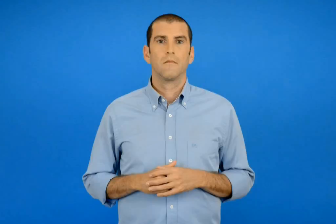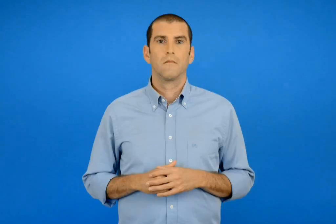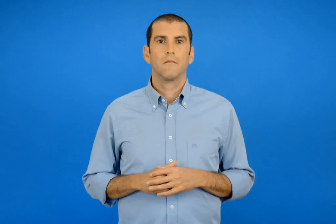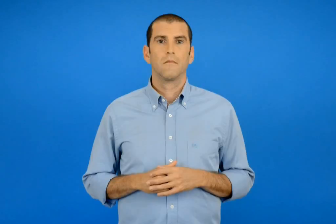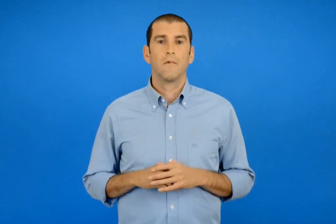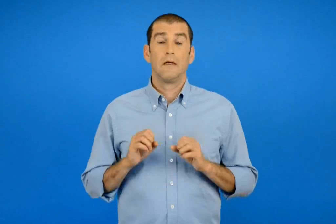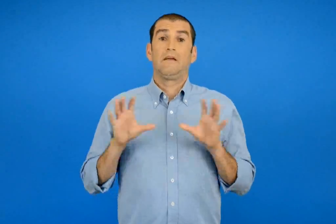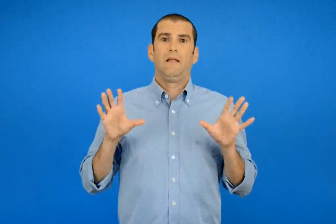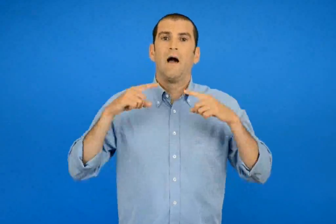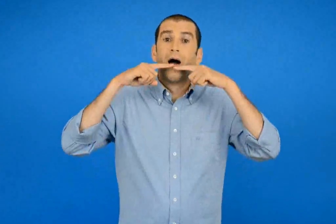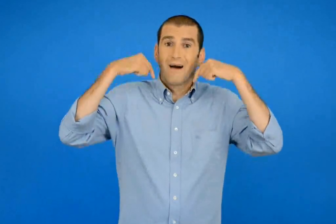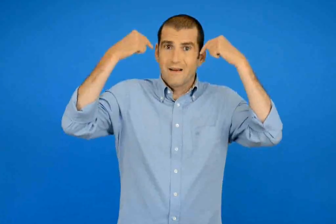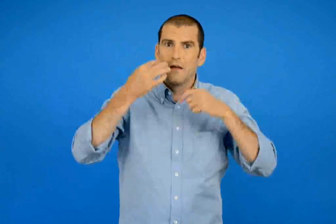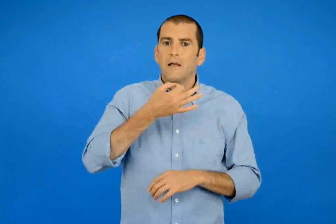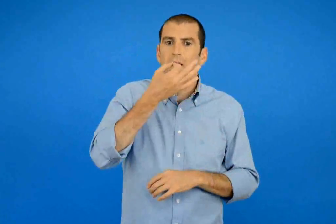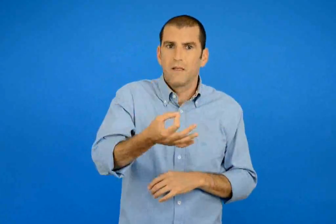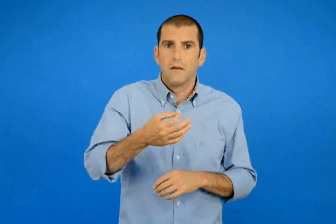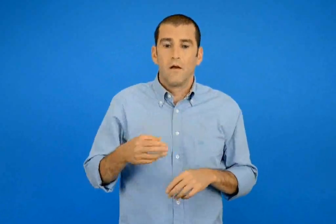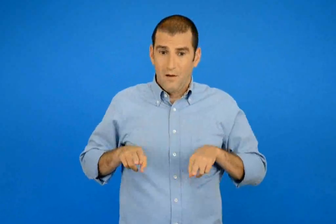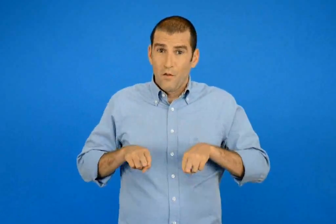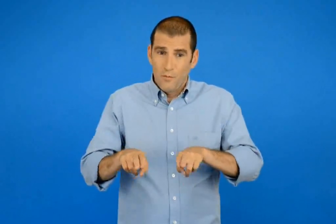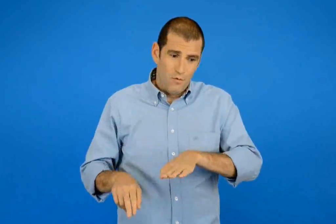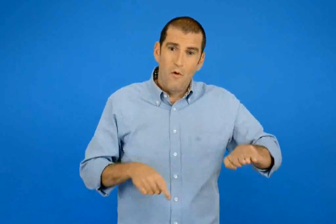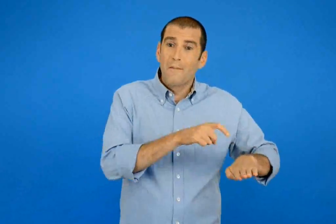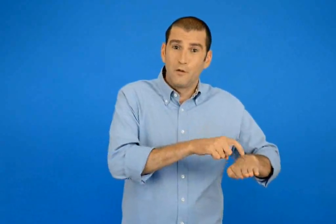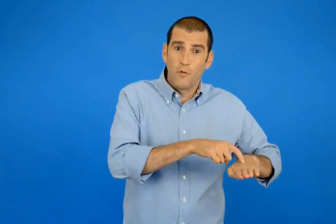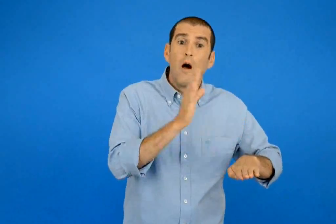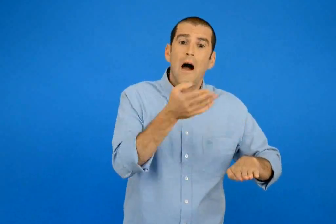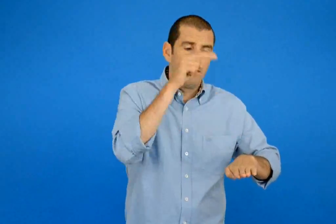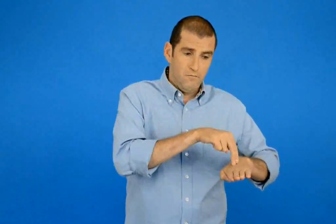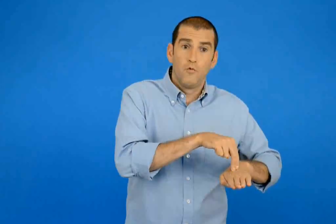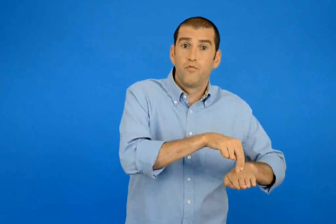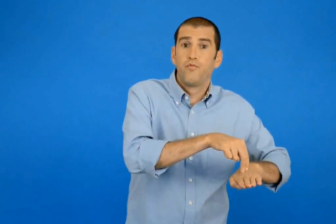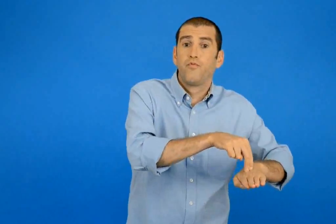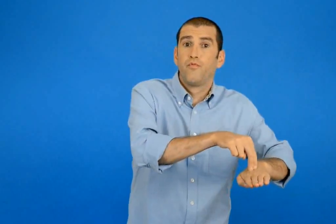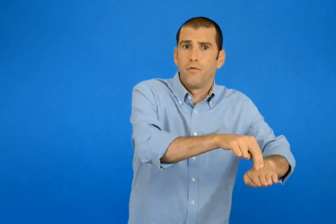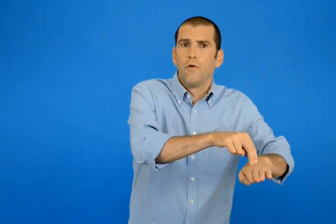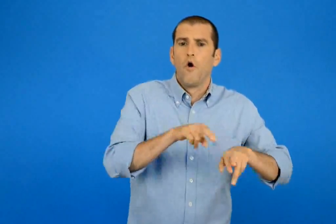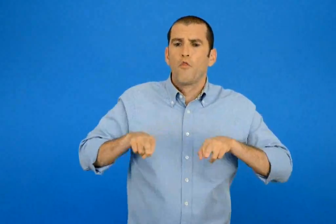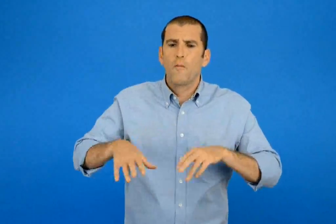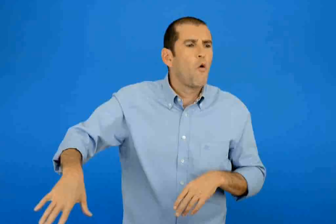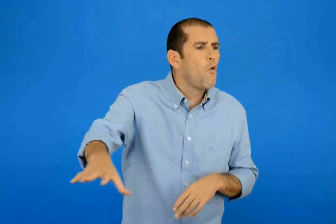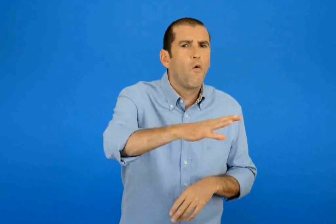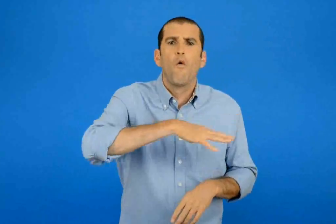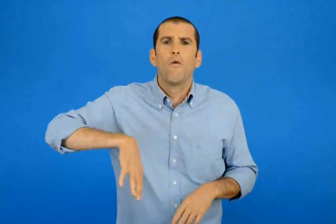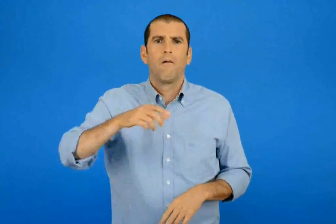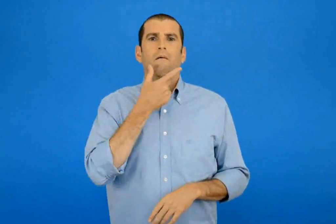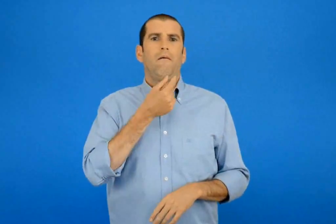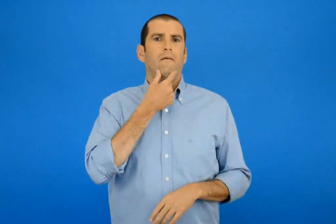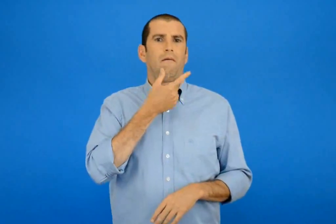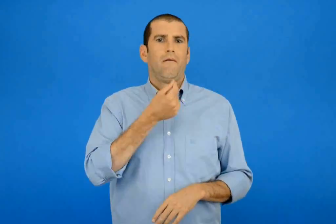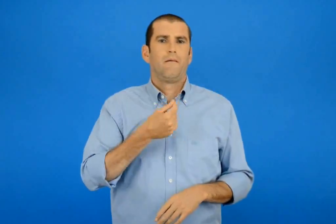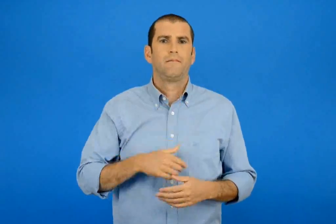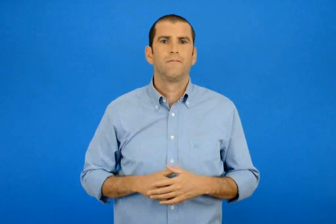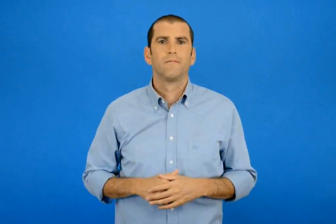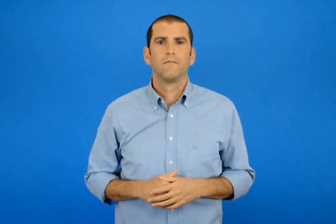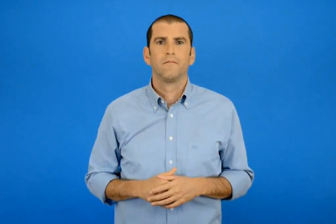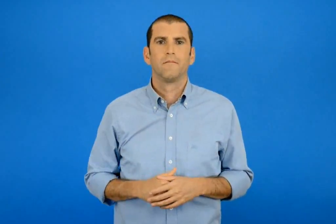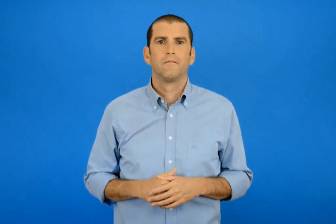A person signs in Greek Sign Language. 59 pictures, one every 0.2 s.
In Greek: ξαφνικά η χαρά είπε τα πράγματα στο δρόμο θα ήταν πιο ευκολά αν μπορούσαμε να ταξιδεύουμε πάνω σε ένα πεζοδρόμιο
